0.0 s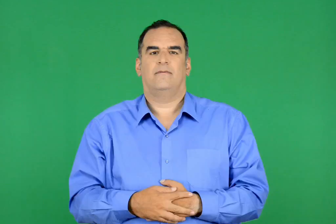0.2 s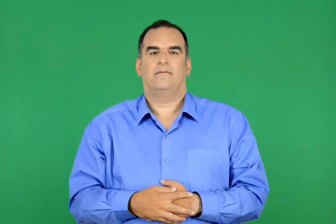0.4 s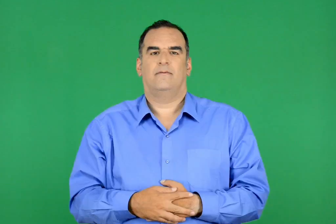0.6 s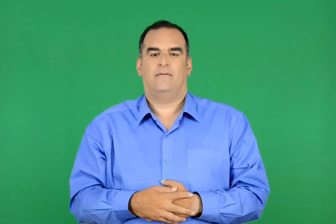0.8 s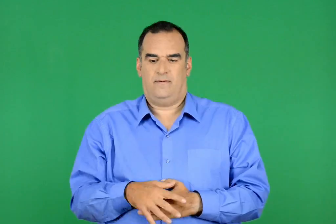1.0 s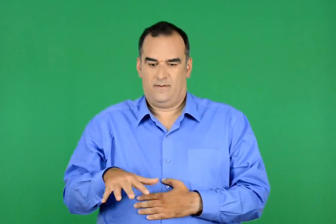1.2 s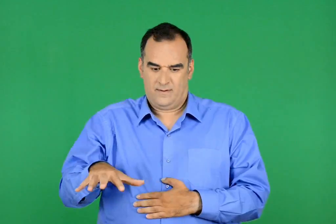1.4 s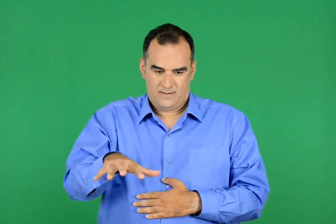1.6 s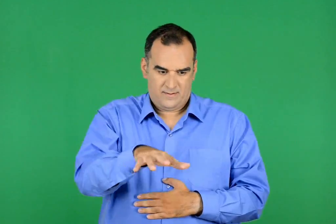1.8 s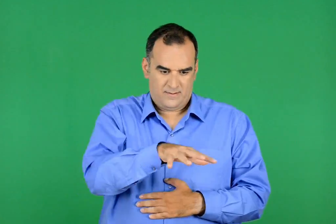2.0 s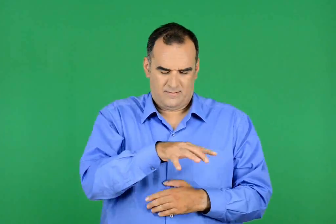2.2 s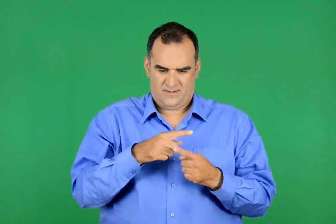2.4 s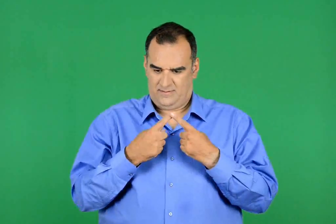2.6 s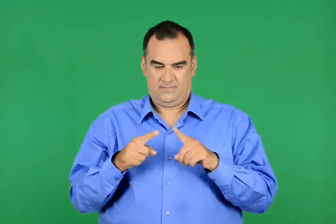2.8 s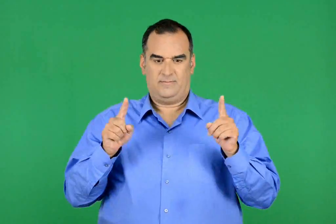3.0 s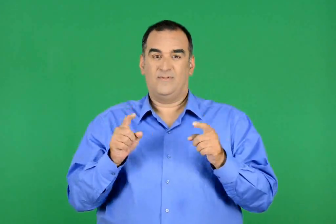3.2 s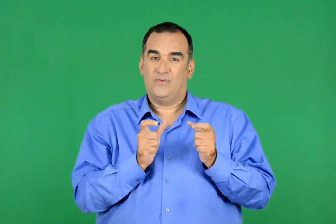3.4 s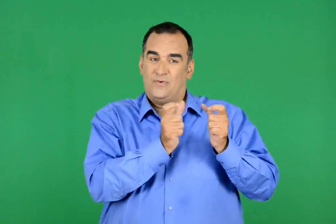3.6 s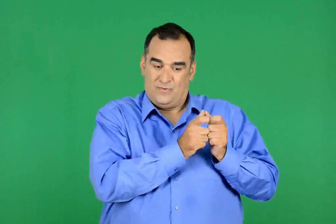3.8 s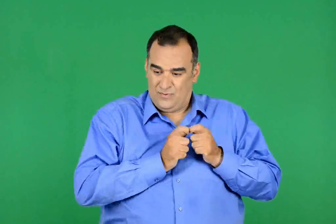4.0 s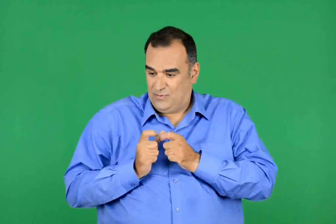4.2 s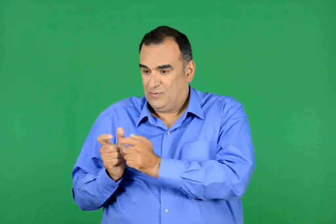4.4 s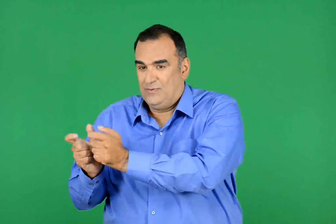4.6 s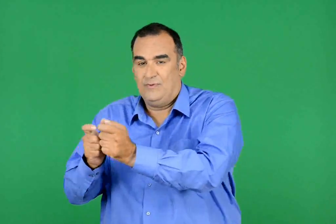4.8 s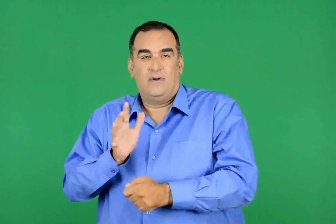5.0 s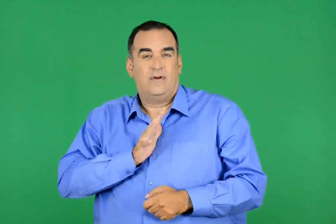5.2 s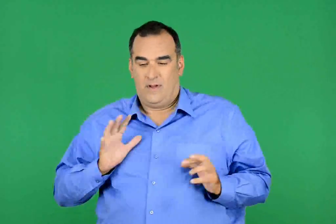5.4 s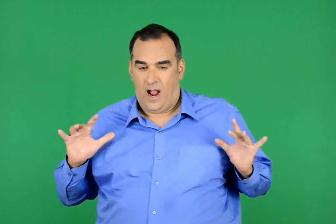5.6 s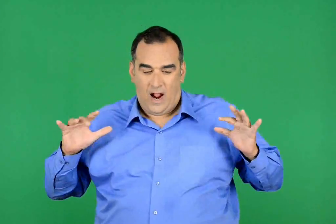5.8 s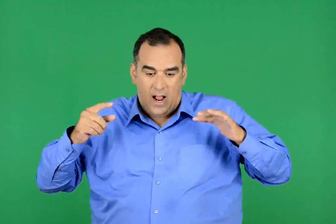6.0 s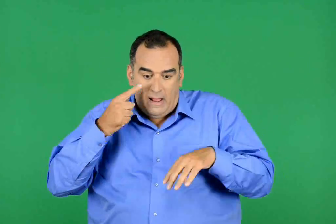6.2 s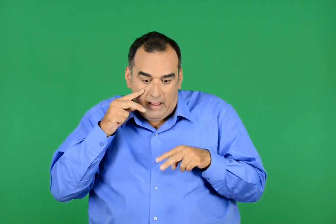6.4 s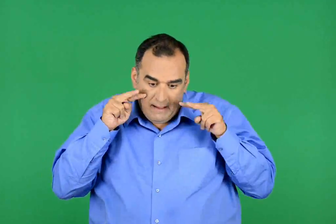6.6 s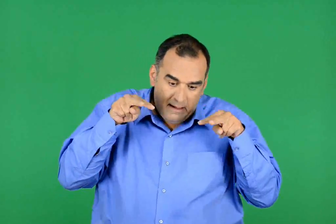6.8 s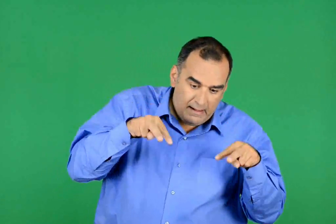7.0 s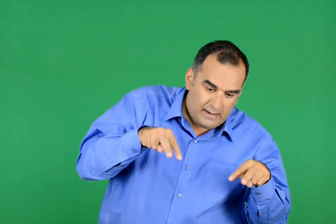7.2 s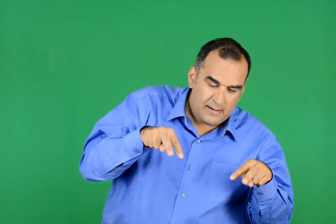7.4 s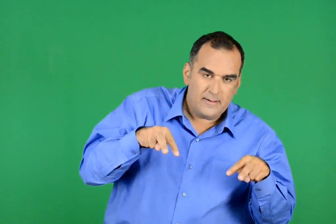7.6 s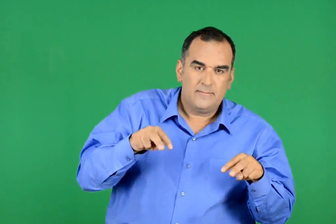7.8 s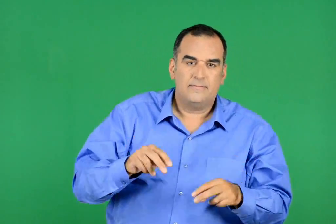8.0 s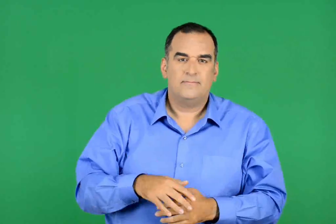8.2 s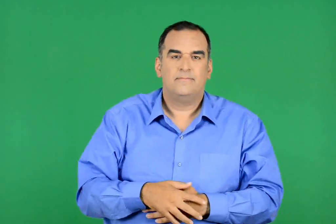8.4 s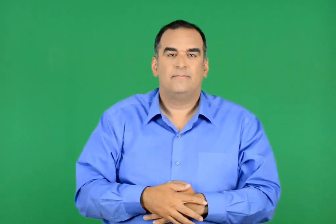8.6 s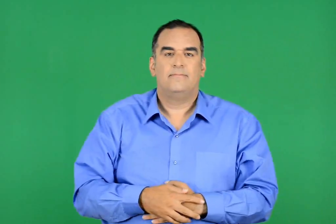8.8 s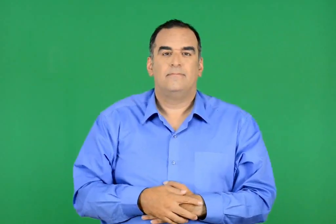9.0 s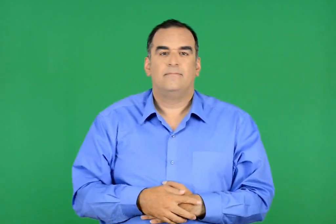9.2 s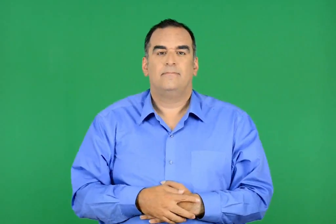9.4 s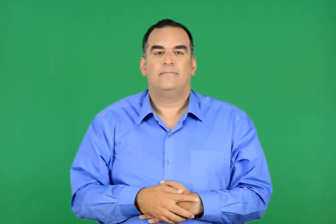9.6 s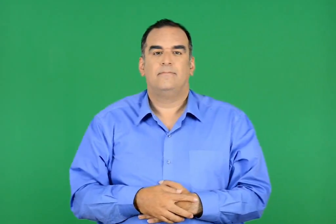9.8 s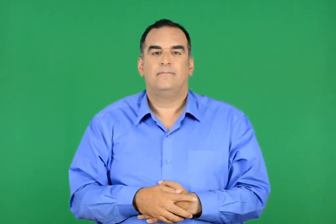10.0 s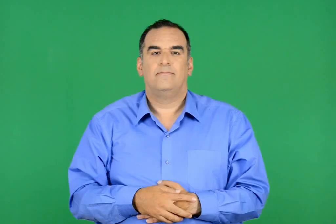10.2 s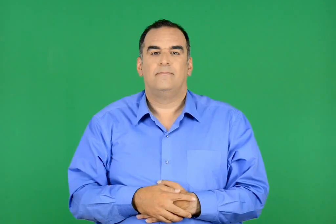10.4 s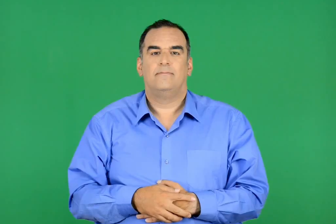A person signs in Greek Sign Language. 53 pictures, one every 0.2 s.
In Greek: το θέαμα ήταν τόσο ασυνήθιστο , που πλήθη ανθρώπων είχαν τρέξει από τα γύρω χωριά να ρίξουν µαι µατιά
